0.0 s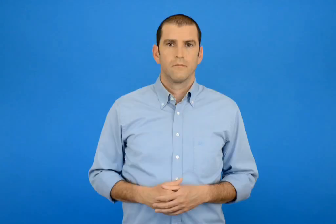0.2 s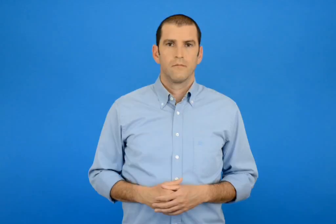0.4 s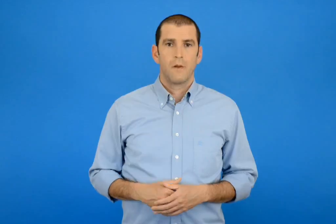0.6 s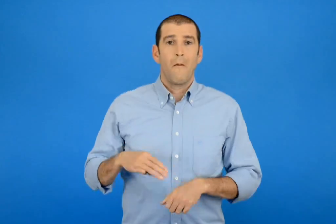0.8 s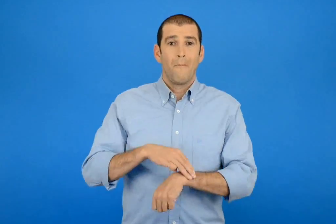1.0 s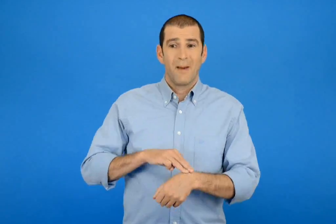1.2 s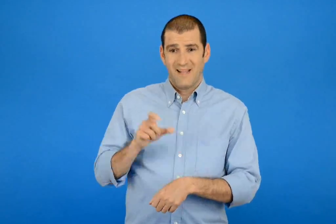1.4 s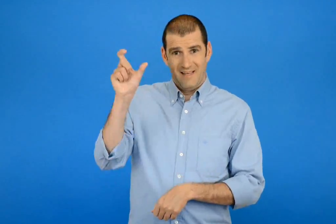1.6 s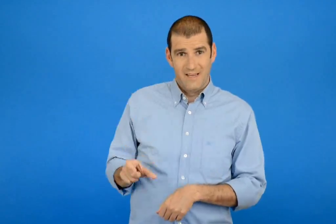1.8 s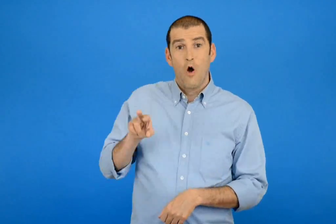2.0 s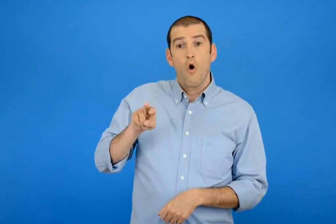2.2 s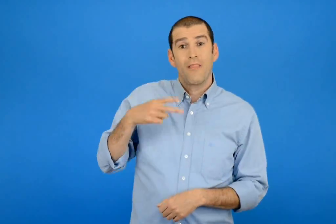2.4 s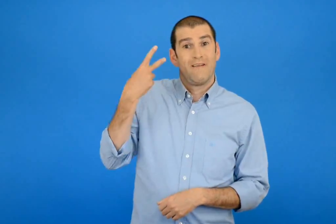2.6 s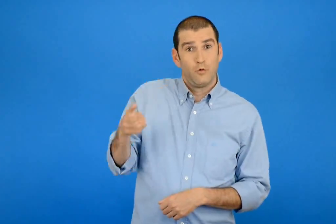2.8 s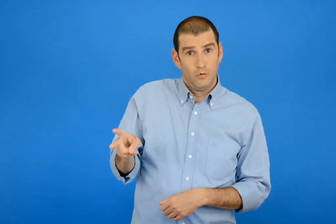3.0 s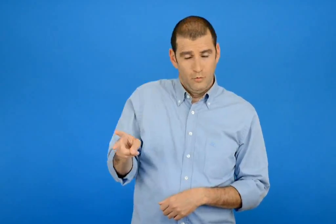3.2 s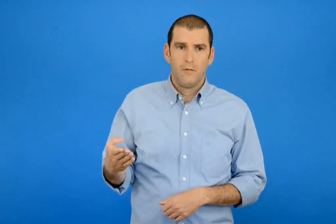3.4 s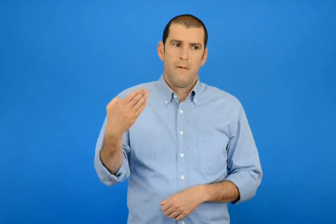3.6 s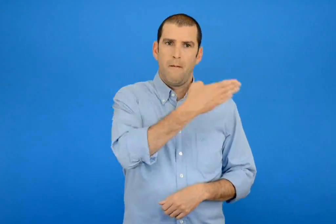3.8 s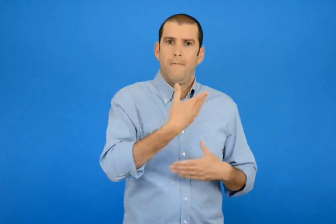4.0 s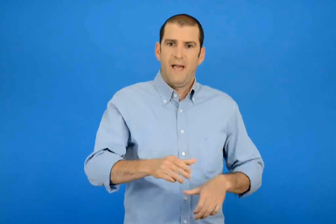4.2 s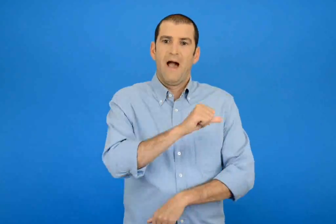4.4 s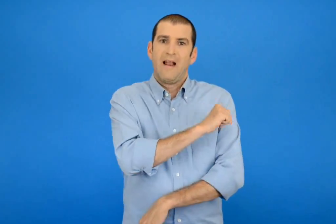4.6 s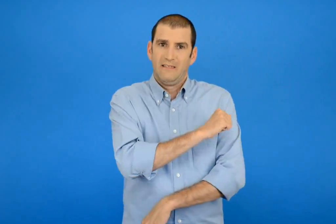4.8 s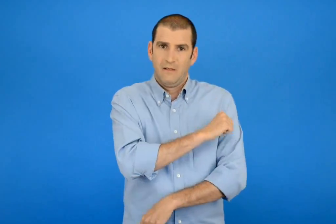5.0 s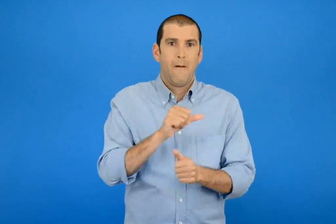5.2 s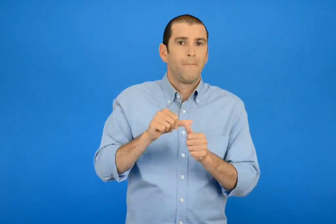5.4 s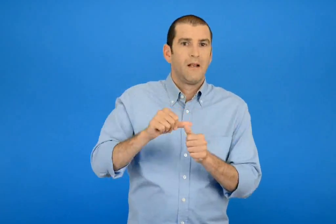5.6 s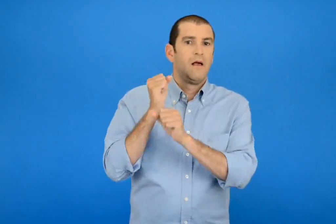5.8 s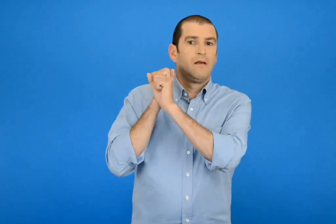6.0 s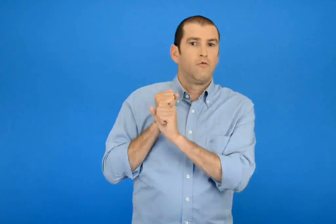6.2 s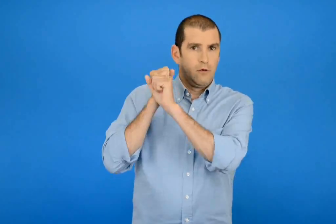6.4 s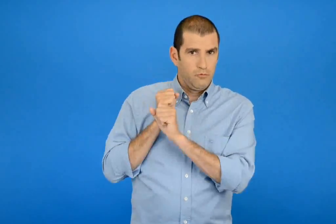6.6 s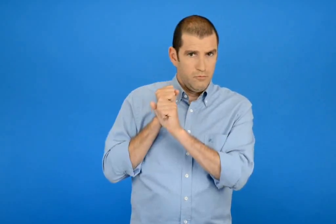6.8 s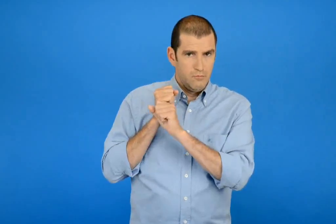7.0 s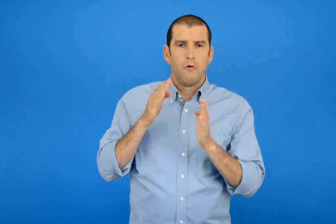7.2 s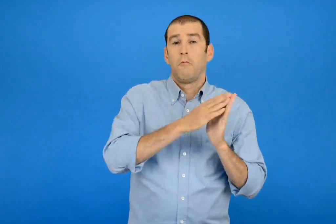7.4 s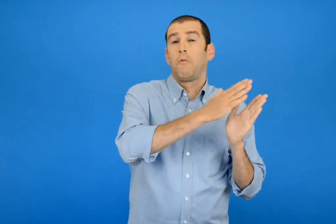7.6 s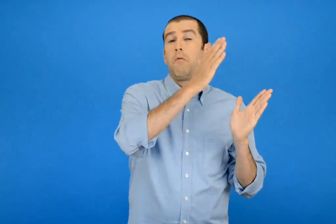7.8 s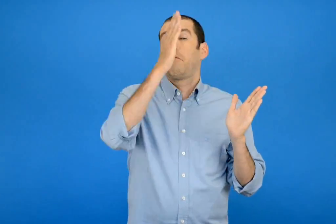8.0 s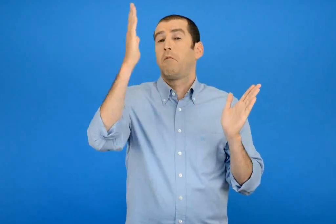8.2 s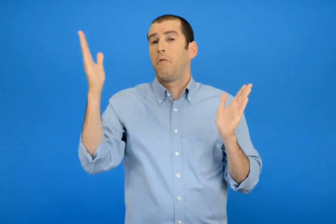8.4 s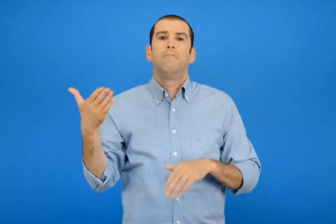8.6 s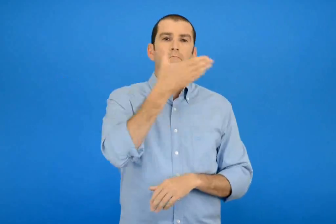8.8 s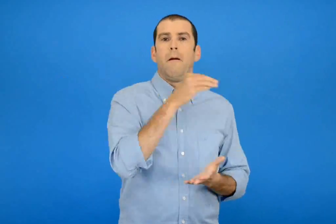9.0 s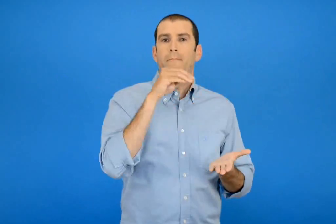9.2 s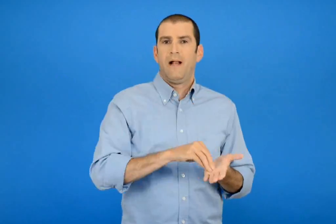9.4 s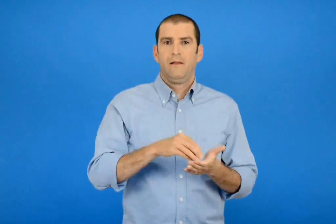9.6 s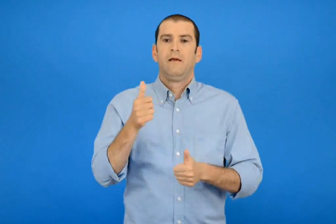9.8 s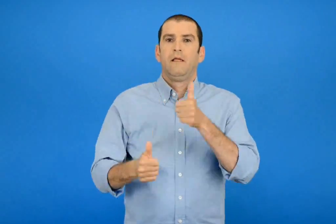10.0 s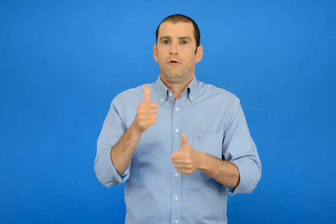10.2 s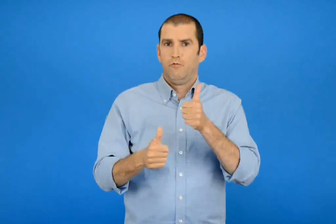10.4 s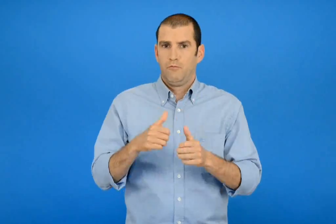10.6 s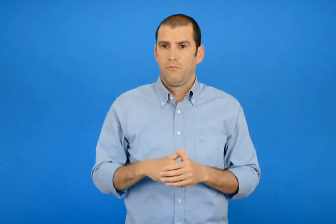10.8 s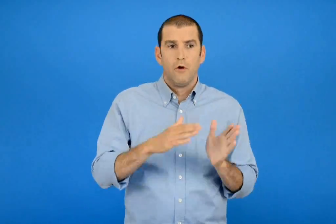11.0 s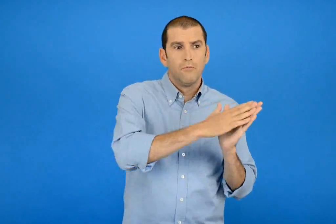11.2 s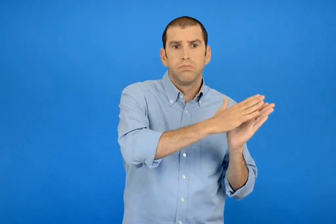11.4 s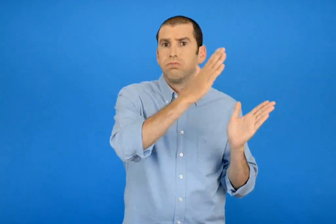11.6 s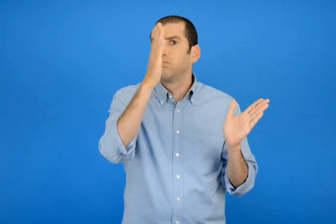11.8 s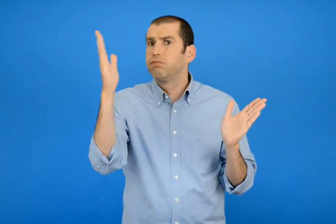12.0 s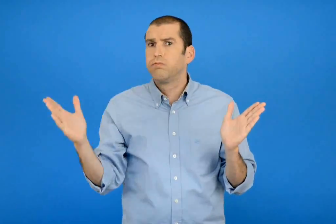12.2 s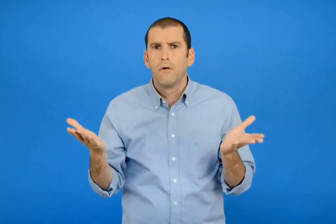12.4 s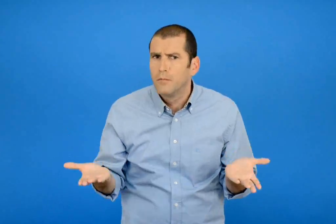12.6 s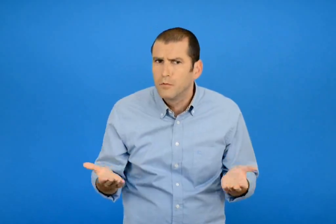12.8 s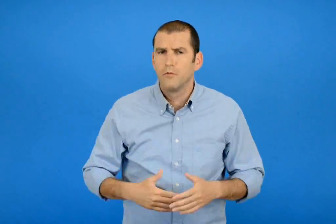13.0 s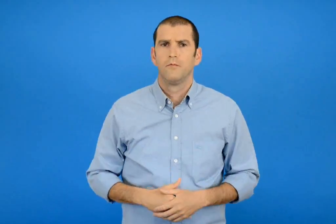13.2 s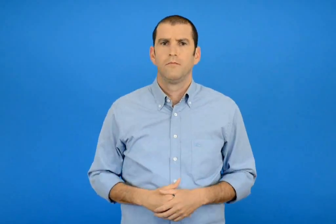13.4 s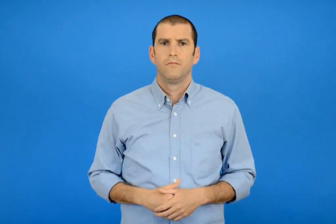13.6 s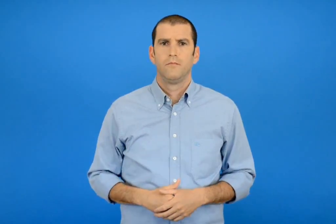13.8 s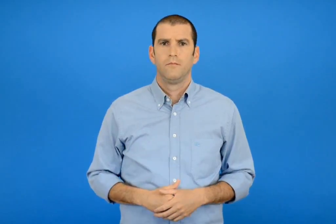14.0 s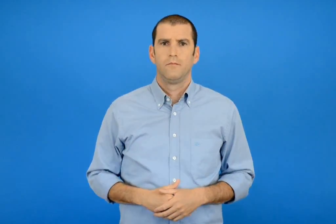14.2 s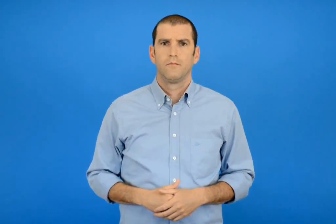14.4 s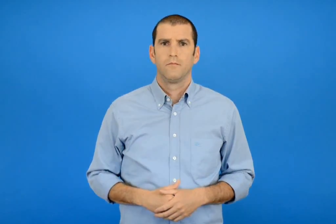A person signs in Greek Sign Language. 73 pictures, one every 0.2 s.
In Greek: ο αδερφός της πήγε στην κυριά αναστασία τον ιανουάριο και ξαναπήγε τον ιούνιο πόσος καιρός πέρασε ;
